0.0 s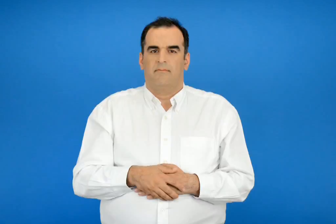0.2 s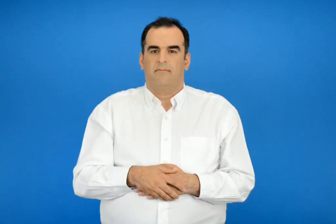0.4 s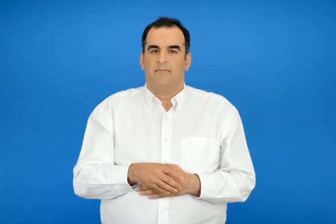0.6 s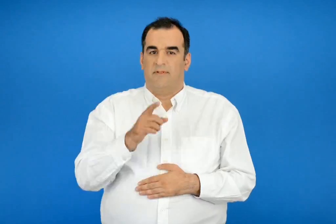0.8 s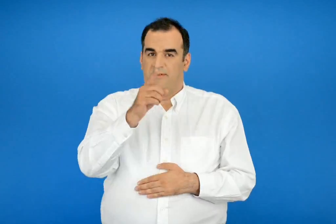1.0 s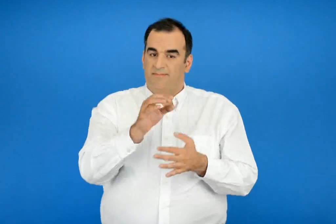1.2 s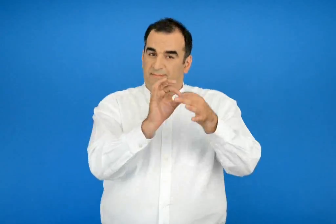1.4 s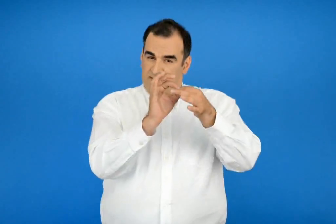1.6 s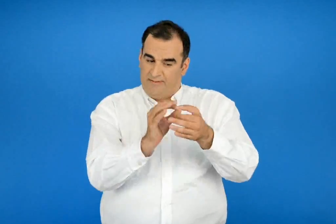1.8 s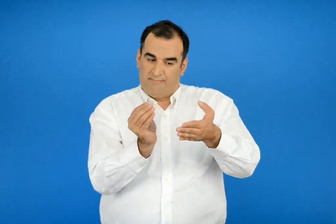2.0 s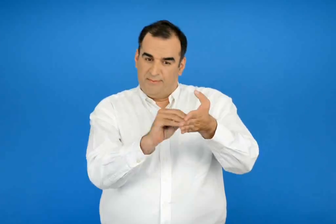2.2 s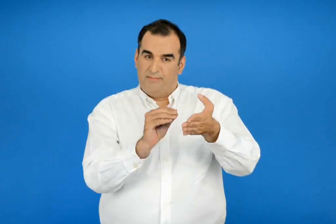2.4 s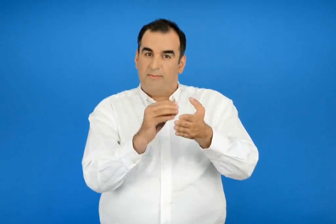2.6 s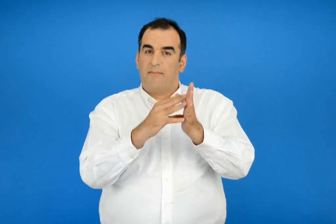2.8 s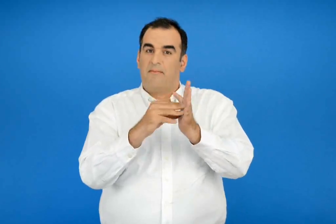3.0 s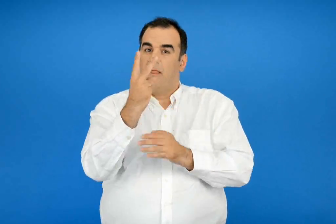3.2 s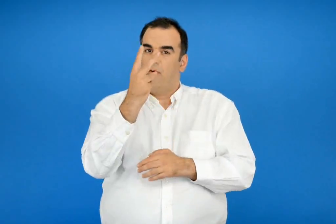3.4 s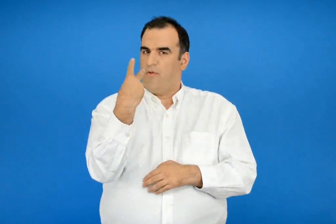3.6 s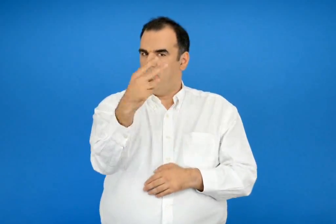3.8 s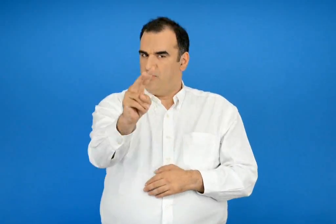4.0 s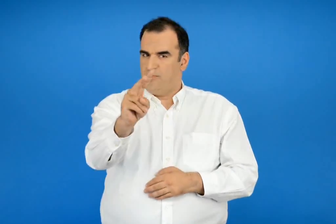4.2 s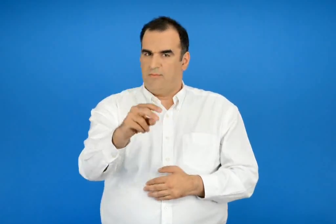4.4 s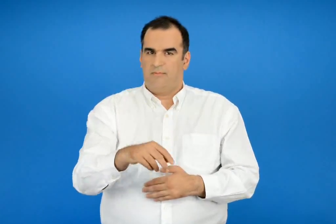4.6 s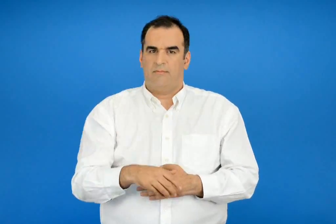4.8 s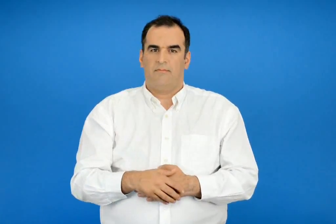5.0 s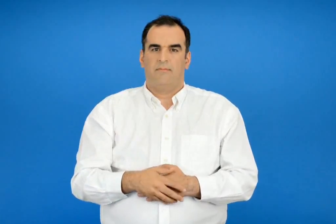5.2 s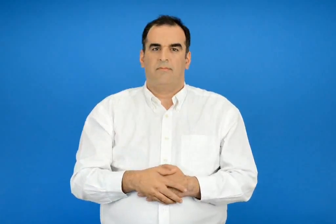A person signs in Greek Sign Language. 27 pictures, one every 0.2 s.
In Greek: συνέχισε με δύο δικά σου παραδείγματα
